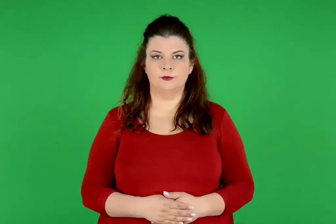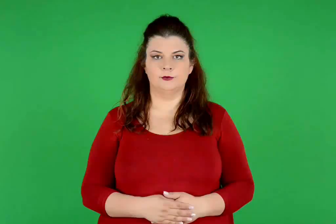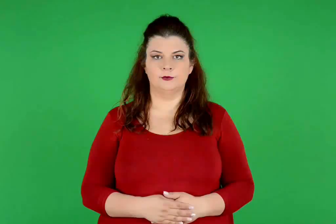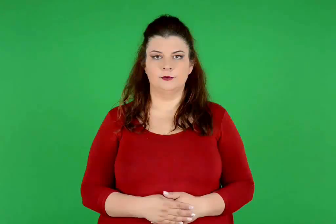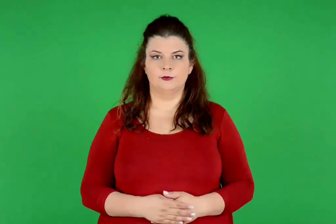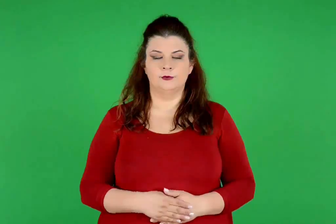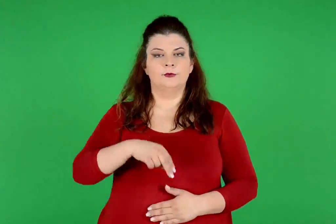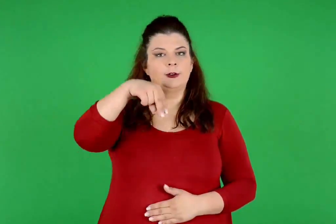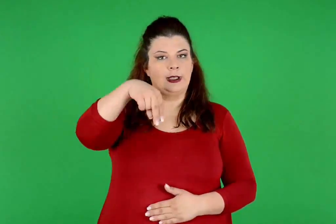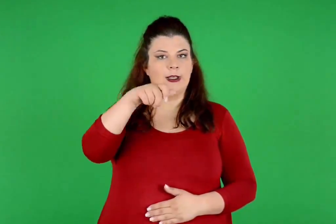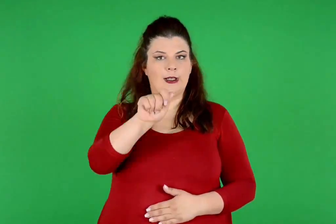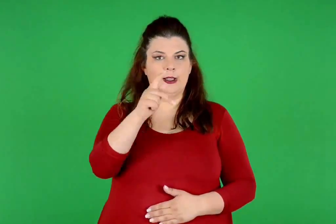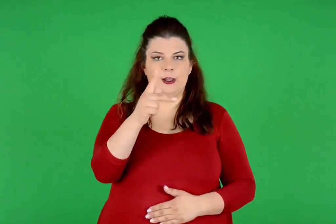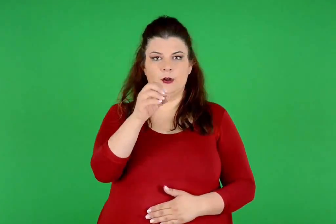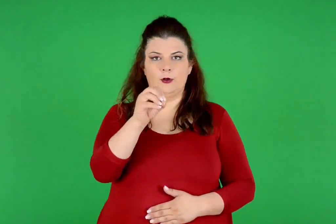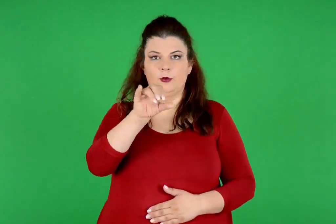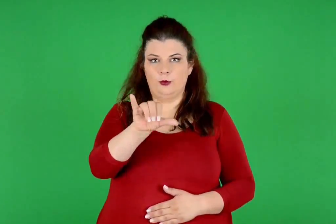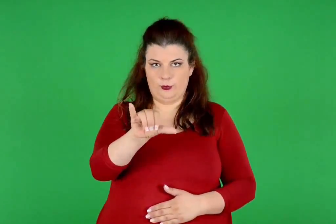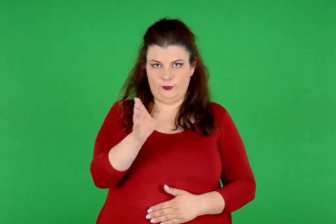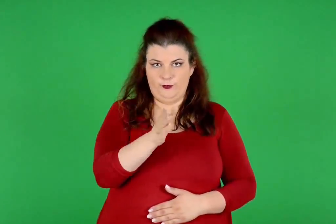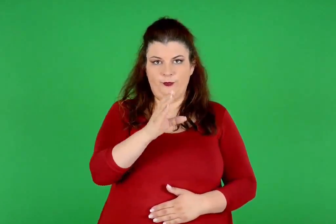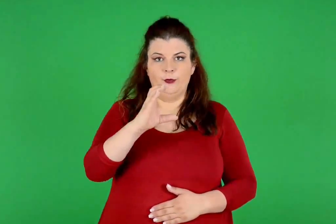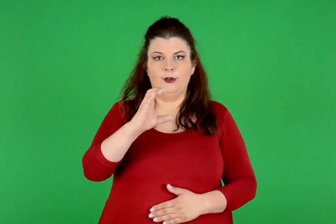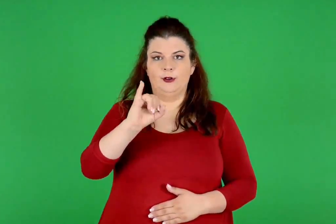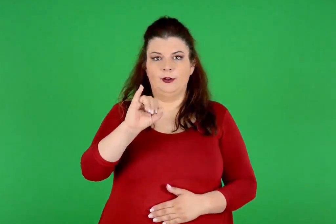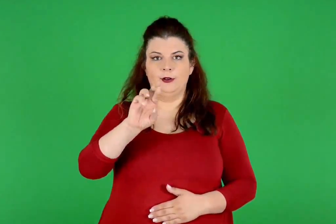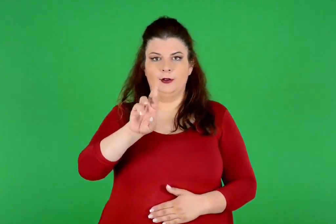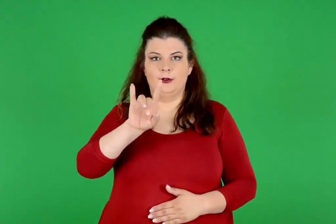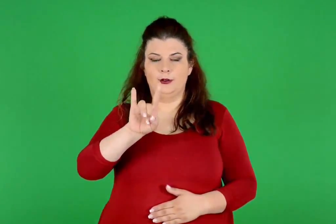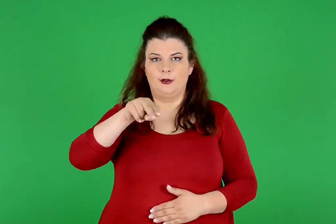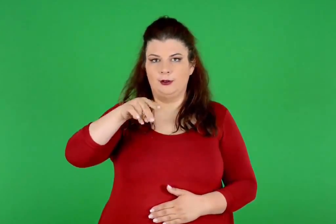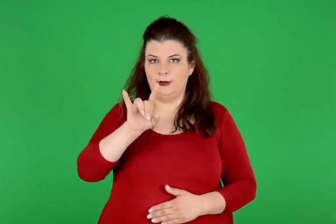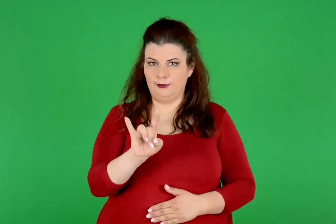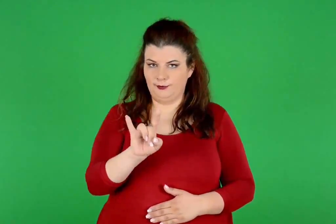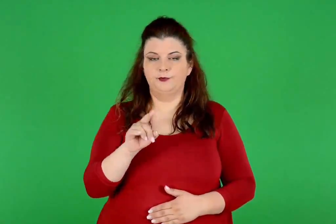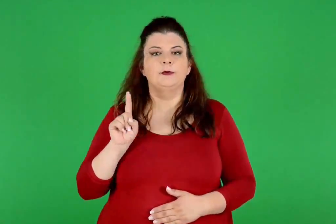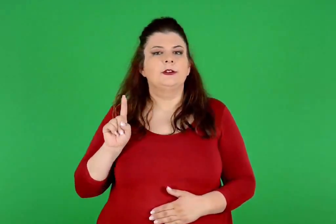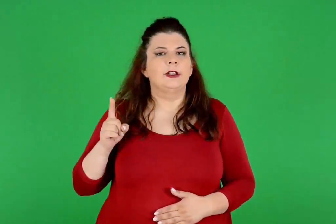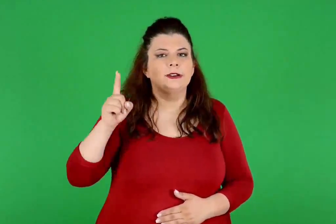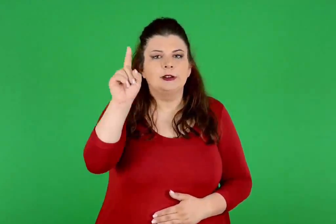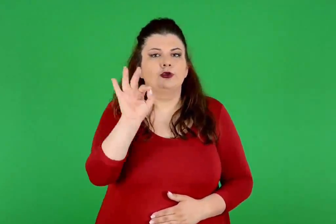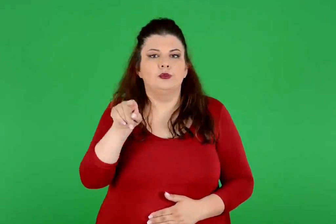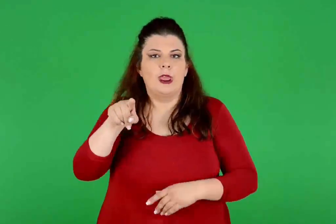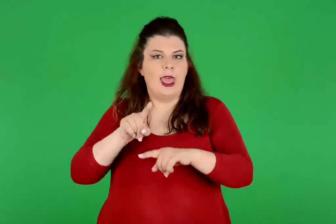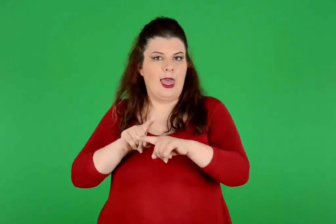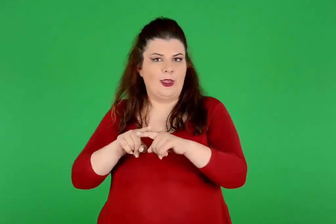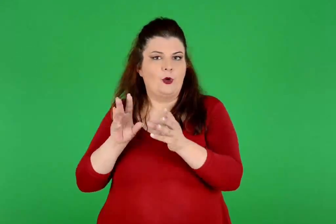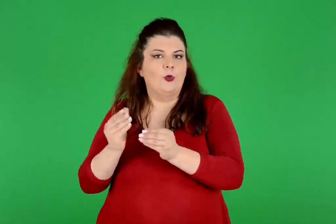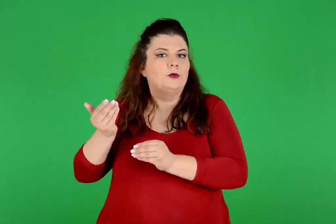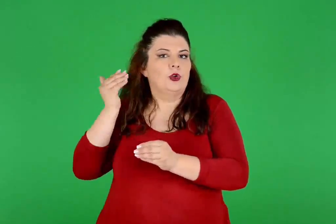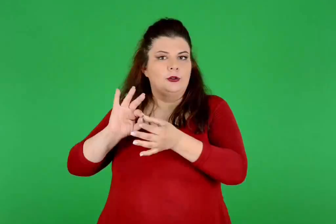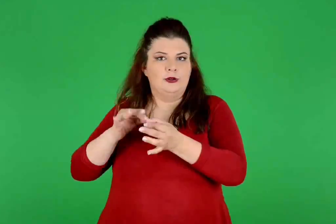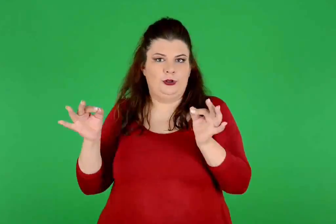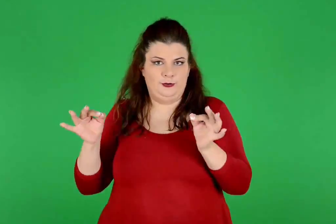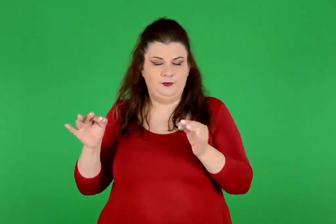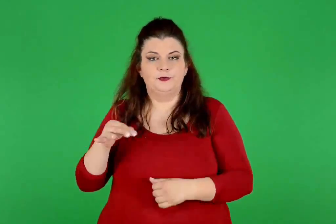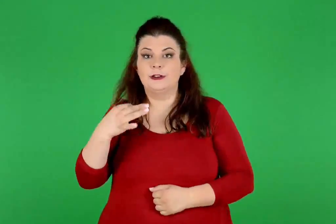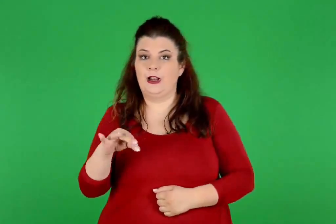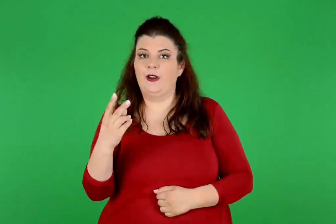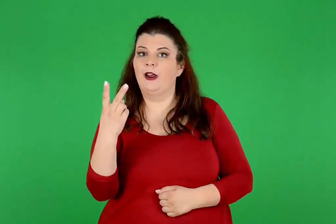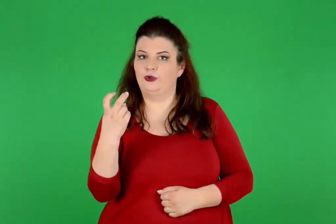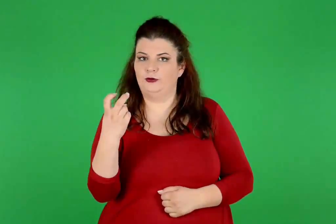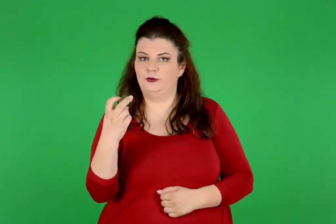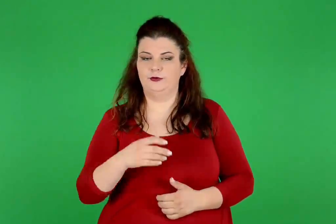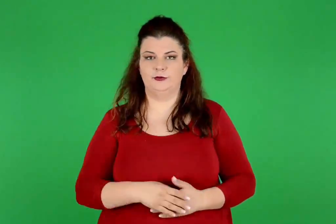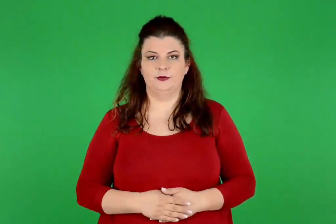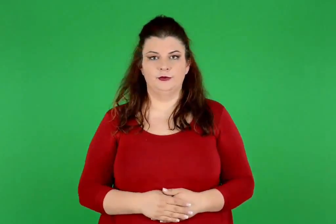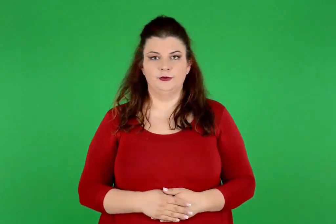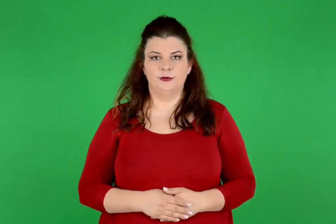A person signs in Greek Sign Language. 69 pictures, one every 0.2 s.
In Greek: νάκου ειρ. , ταξίδια στη προϊστορική ελλάδα , σελ. 20
